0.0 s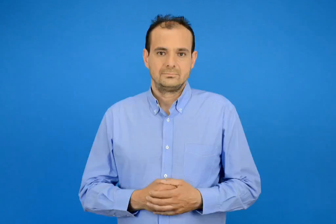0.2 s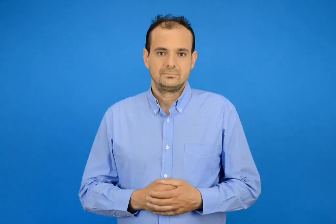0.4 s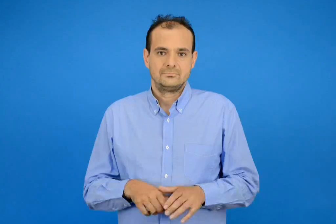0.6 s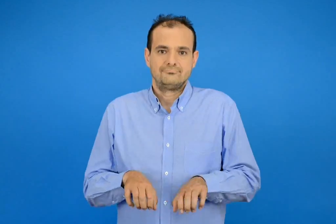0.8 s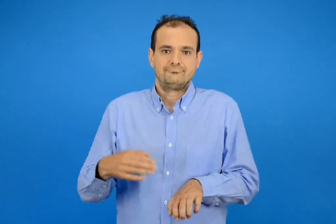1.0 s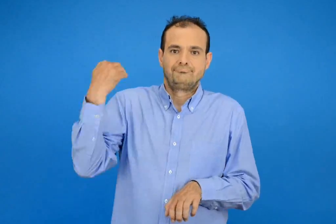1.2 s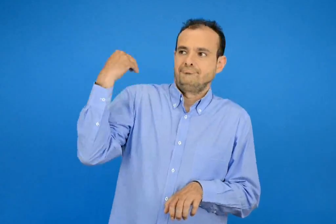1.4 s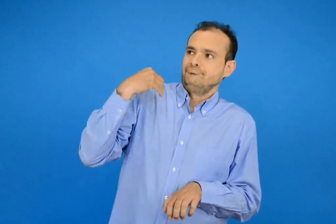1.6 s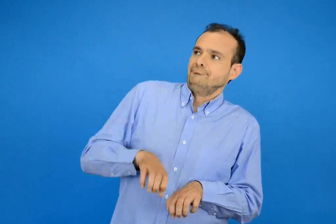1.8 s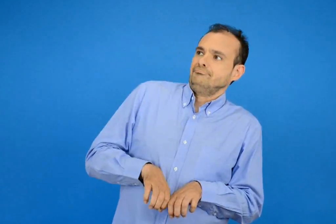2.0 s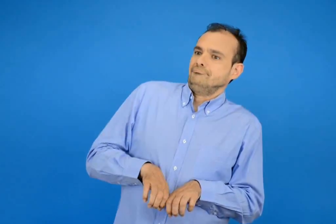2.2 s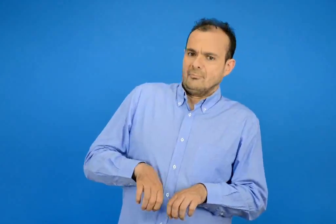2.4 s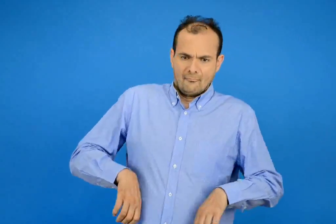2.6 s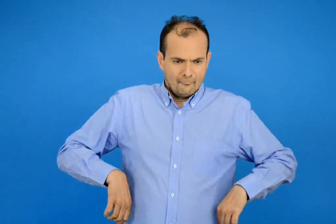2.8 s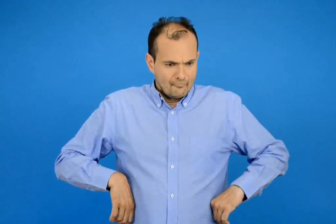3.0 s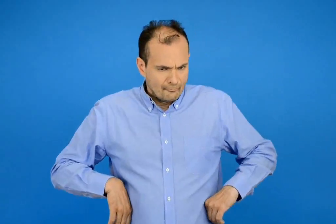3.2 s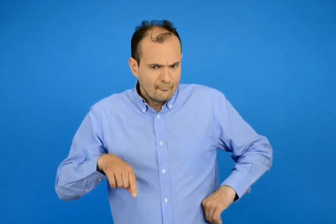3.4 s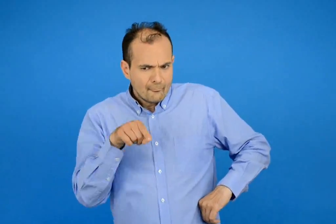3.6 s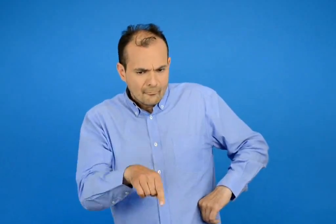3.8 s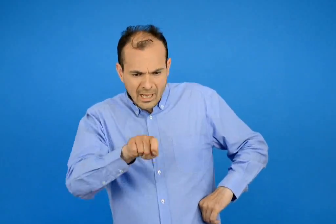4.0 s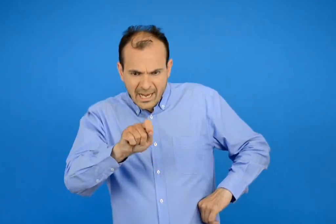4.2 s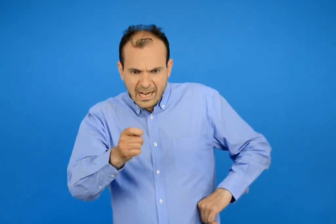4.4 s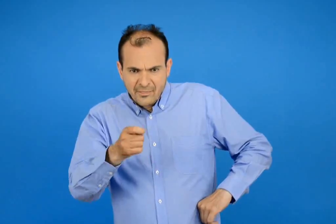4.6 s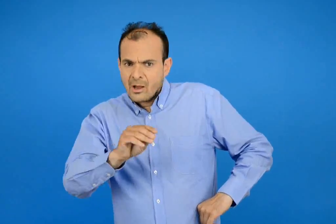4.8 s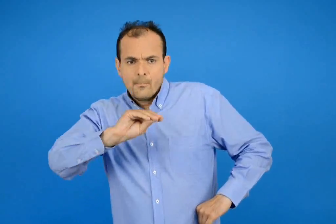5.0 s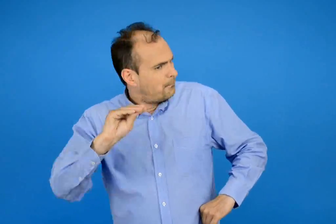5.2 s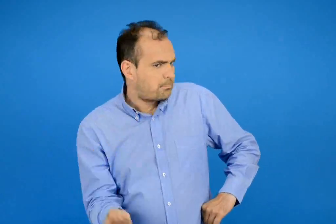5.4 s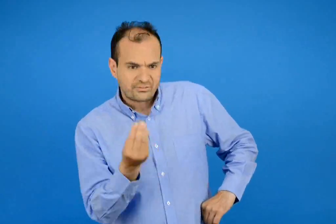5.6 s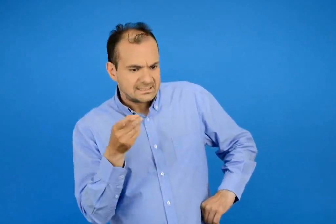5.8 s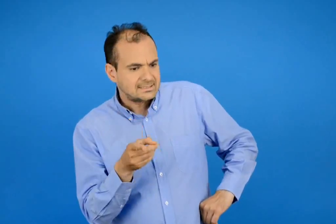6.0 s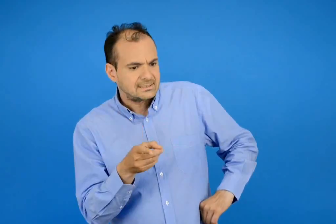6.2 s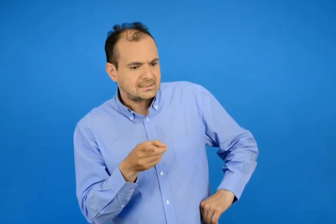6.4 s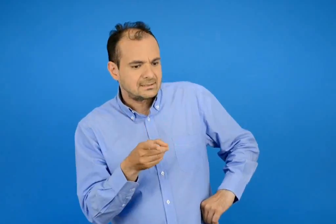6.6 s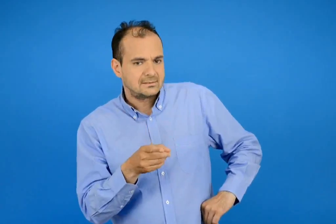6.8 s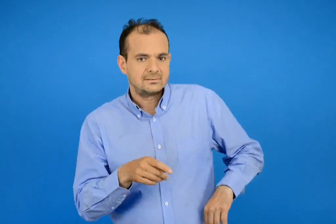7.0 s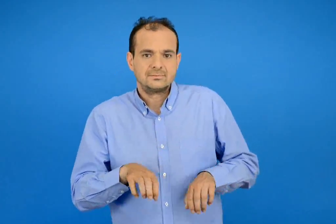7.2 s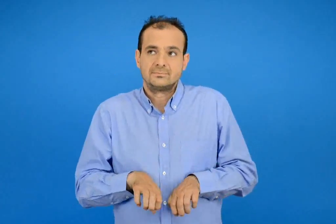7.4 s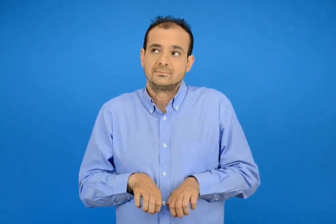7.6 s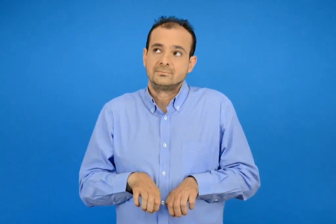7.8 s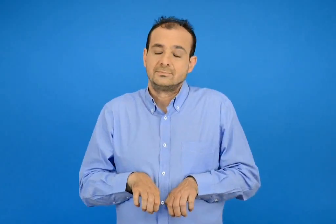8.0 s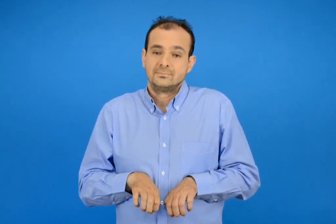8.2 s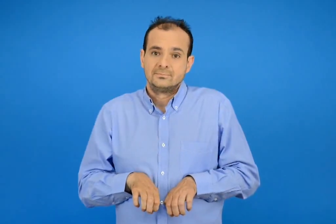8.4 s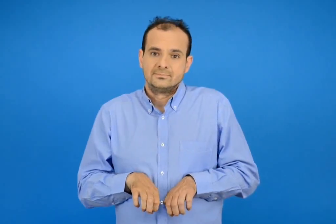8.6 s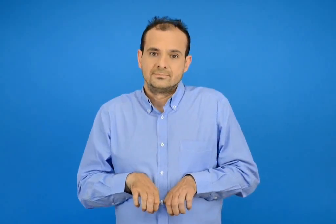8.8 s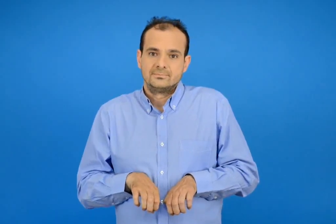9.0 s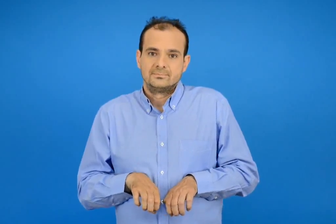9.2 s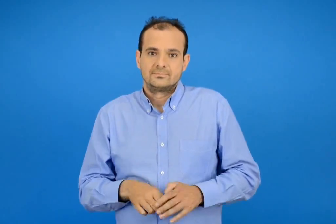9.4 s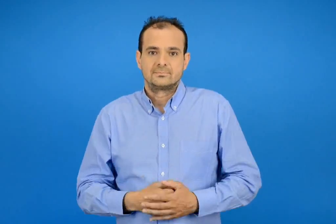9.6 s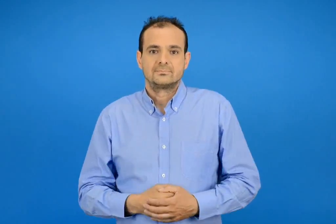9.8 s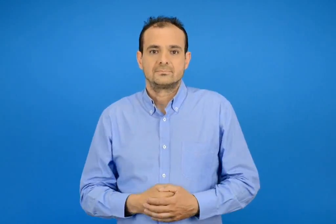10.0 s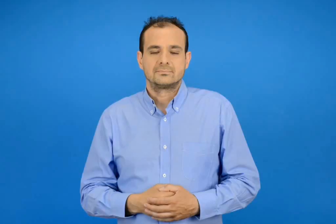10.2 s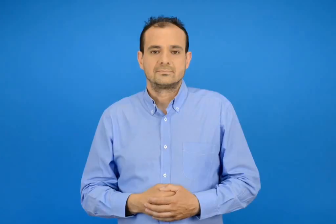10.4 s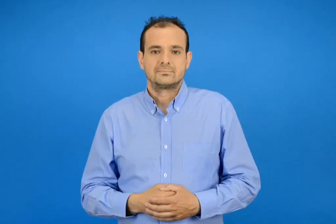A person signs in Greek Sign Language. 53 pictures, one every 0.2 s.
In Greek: που βρήκες το κλειδί μολύβιε ; με ρώτησε
